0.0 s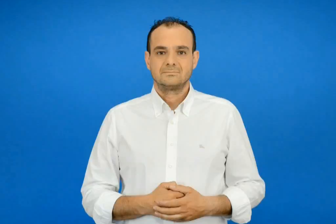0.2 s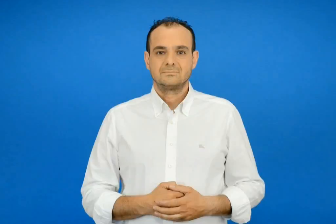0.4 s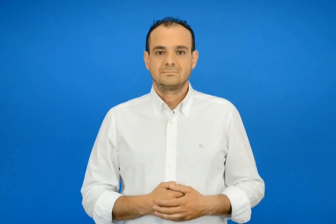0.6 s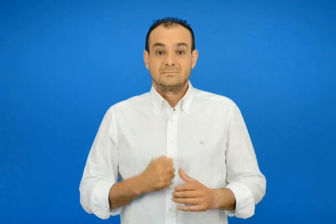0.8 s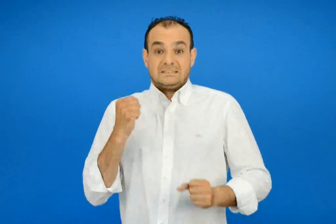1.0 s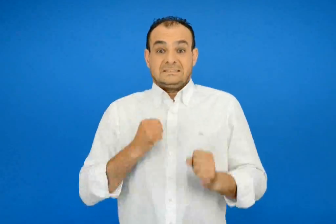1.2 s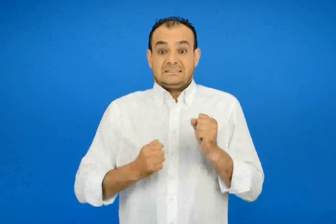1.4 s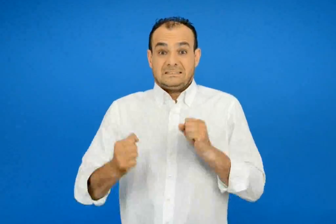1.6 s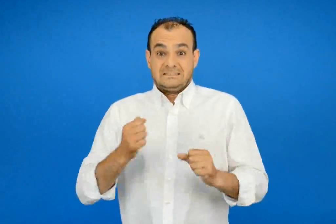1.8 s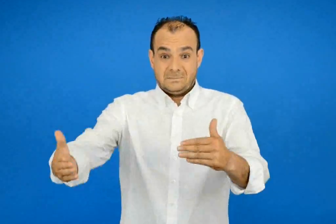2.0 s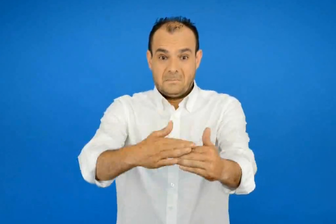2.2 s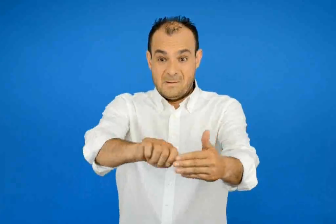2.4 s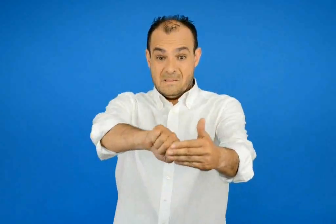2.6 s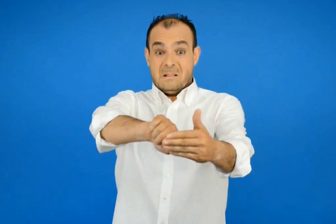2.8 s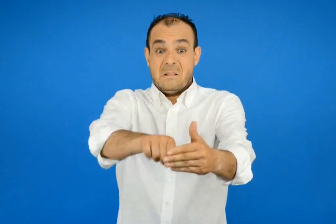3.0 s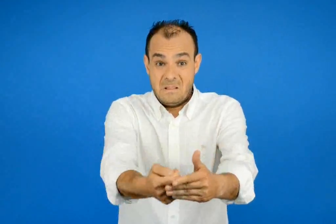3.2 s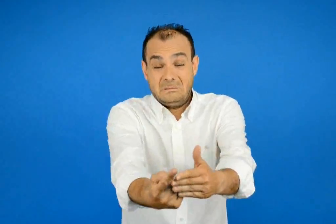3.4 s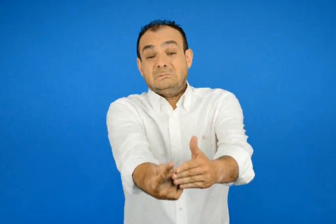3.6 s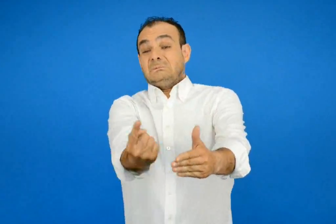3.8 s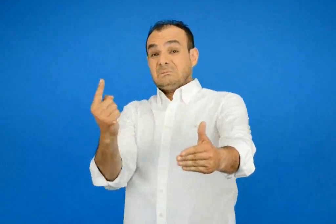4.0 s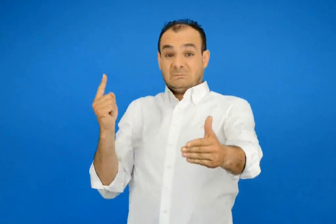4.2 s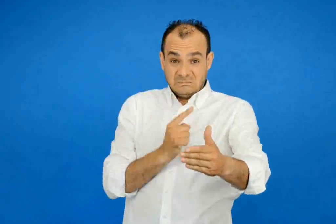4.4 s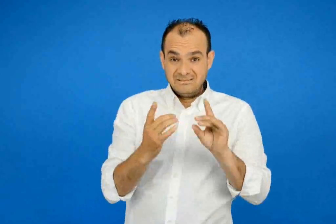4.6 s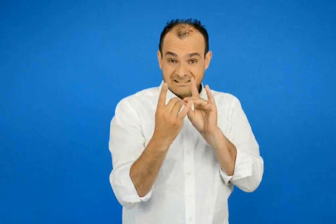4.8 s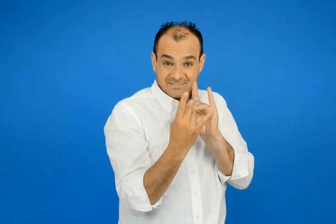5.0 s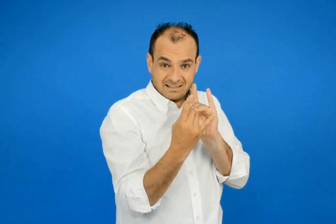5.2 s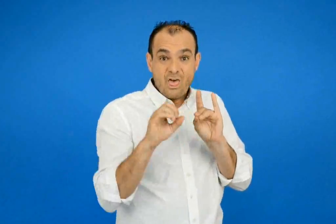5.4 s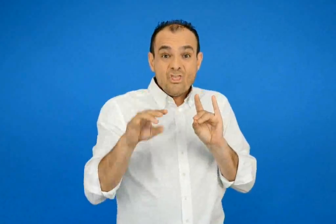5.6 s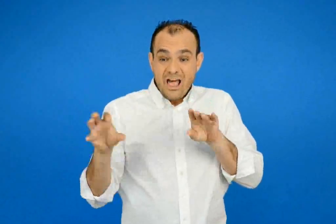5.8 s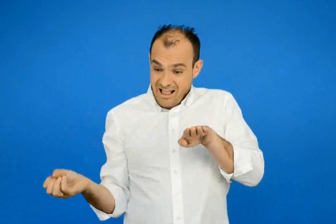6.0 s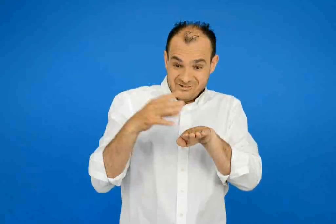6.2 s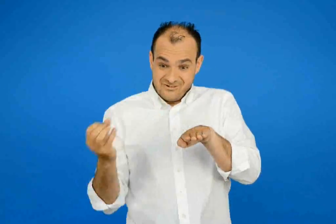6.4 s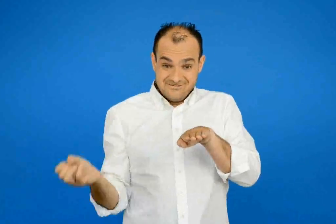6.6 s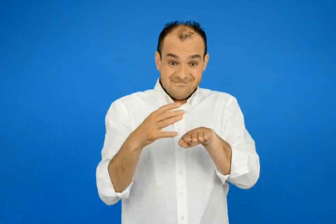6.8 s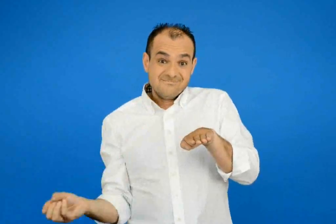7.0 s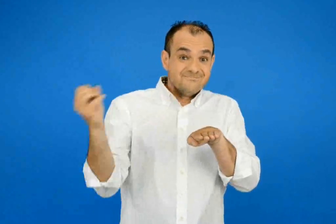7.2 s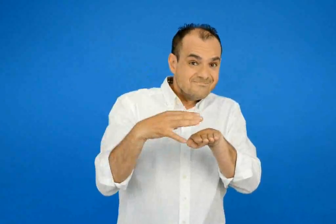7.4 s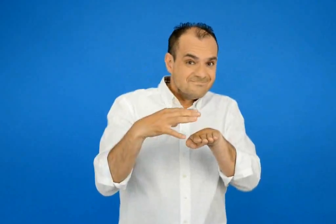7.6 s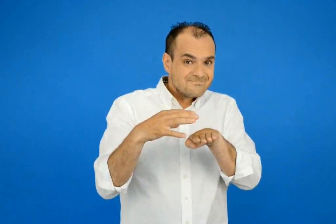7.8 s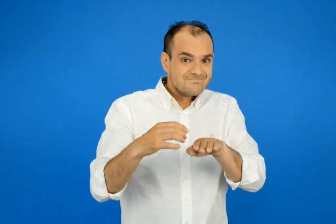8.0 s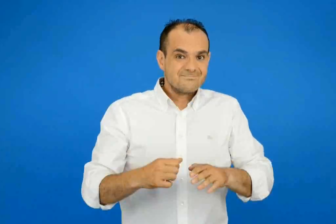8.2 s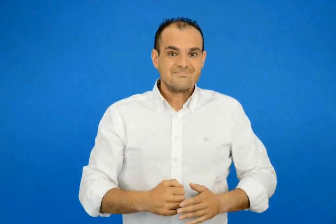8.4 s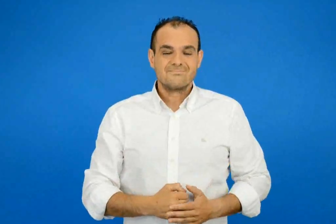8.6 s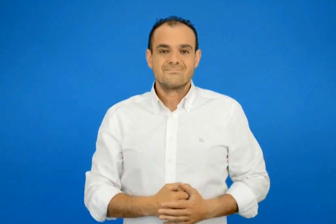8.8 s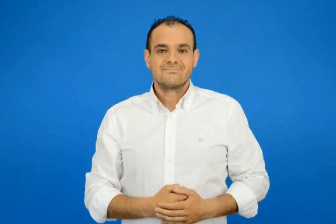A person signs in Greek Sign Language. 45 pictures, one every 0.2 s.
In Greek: έτρεξε και κλείδωσε και βιαστικά τράβηξε στο κρεβάτι της όλα της τα δώρα
